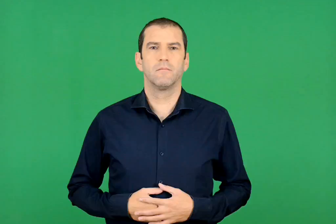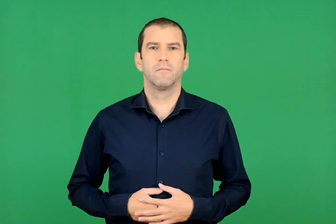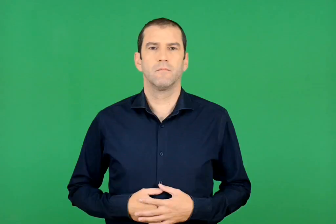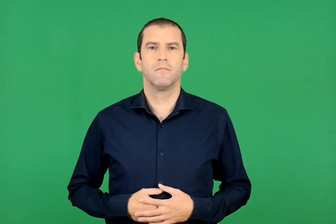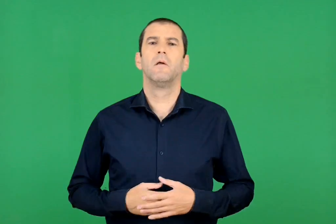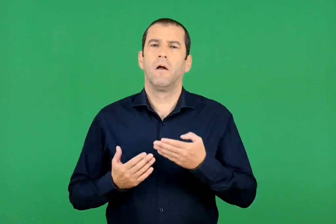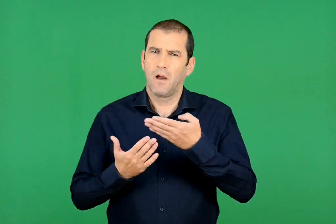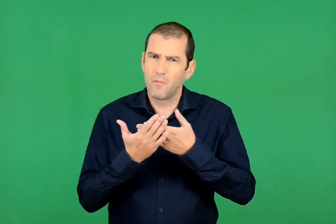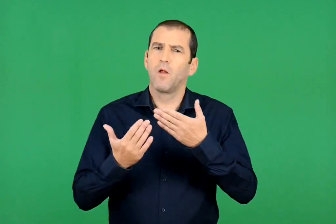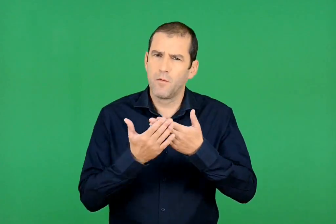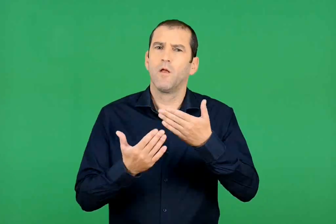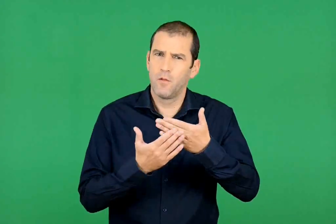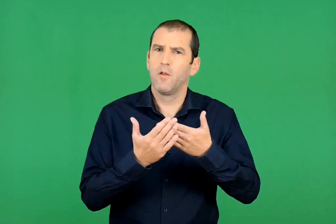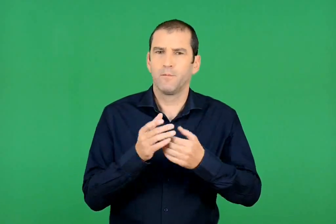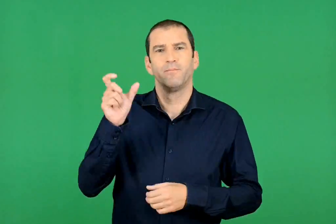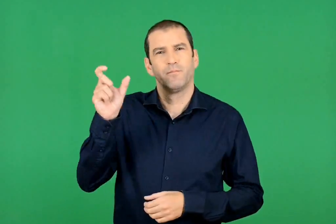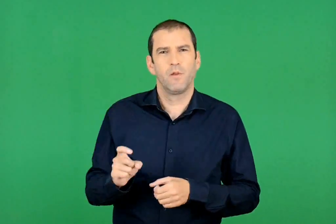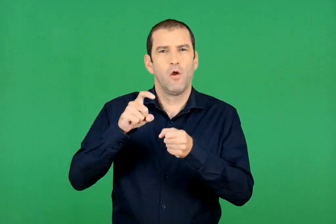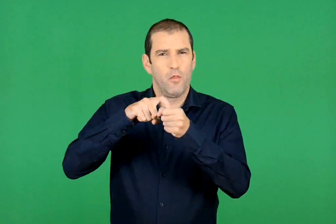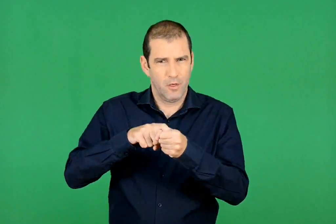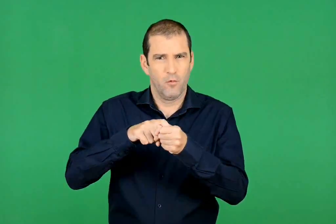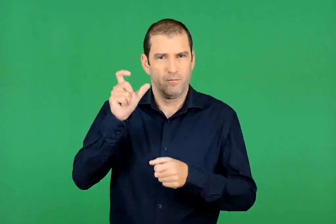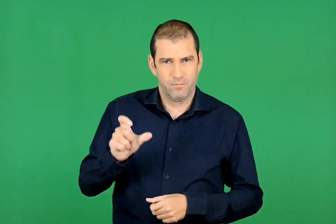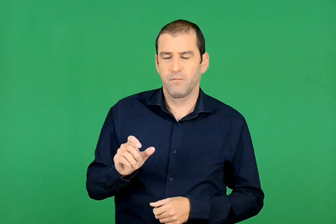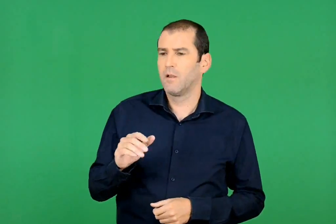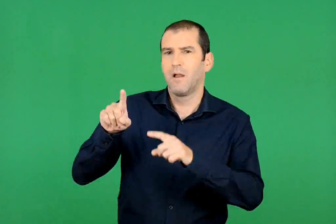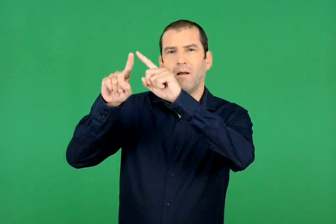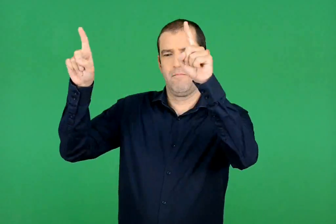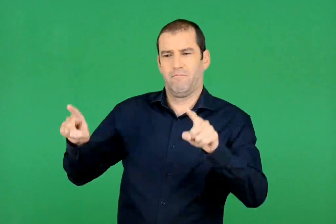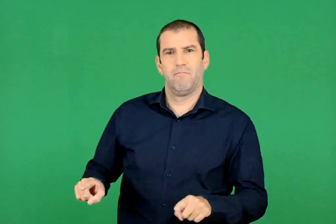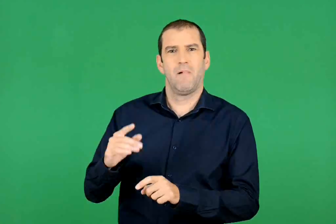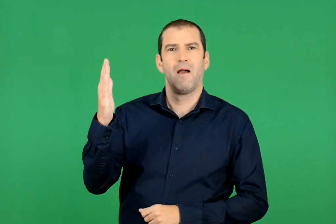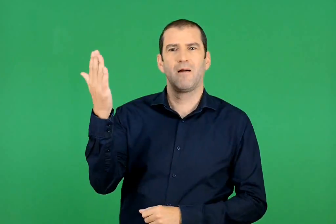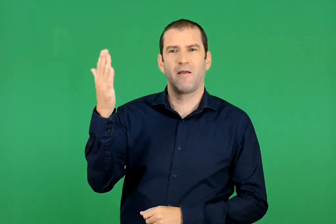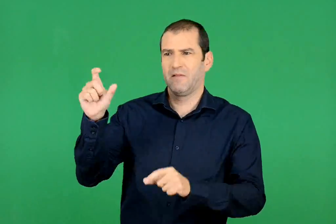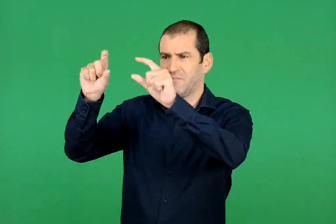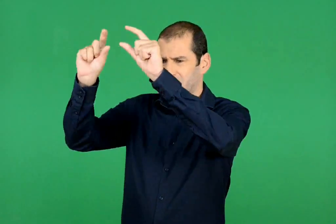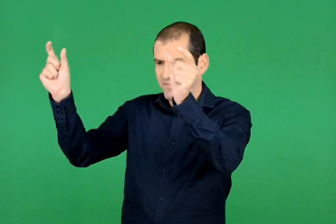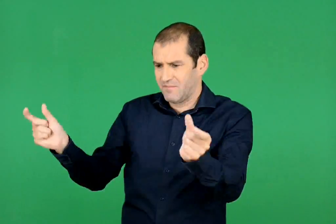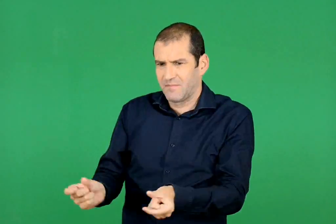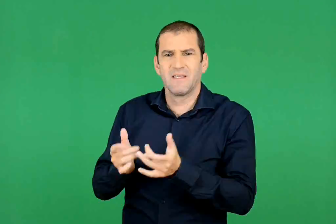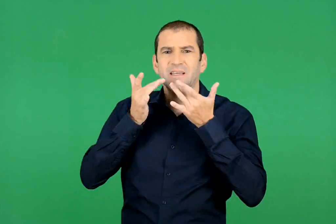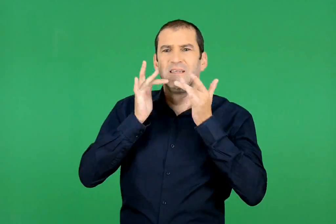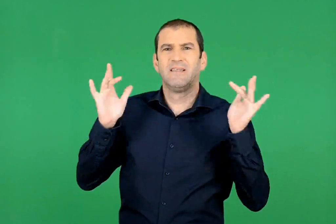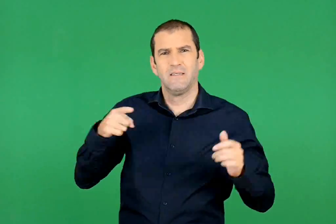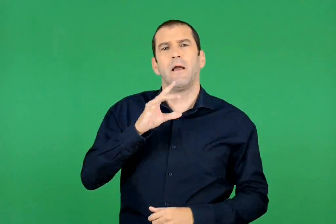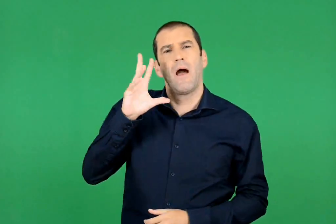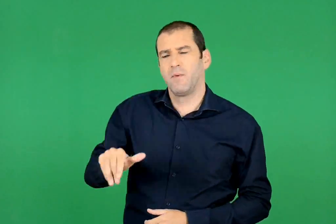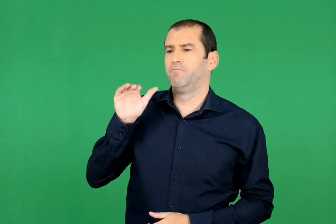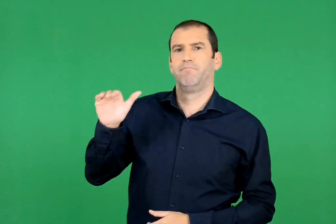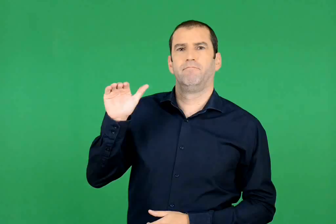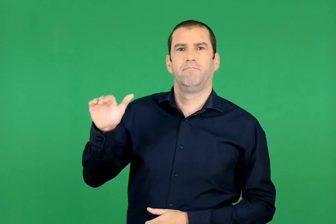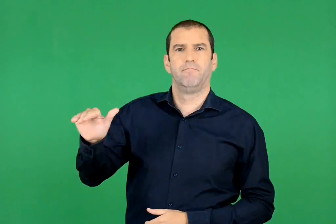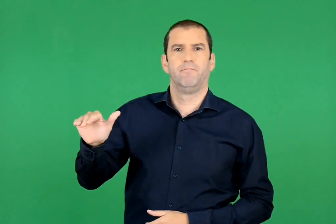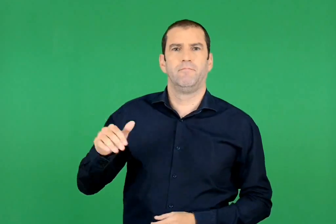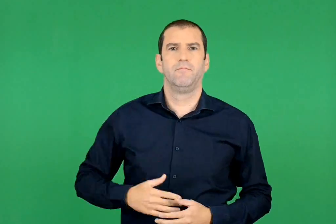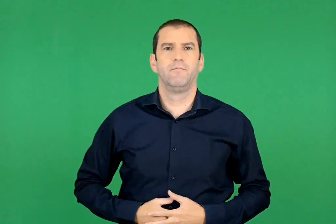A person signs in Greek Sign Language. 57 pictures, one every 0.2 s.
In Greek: κάθε πρωί η δόνα τερηδόνα ρωτούσε τον καθρέφτη της , έναν αστραφτερό καθρέφτη με χρυσή , γυαλιστερή κορνίζα
